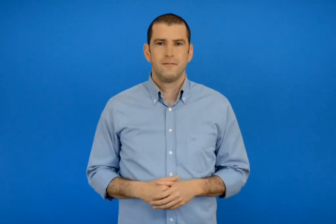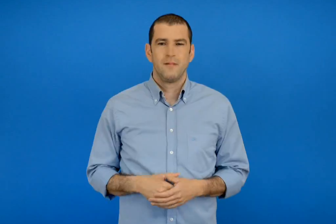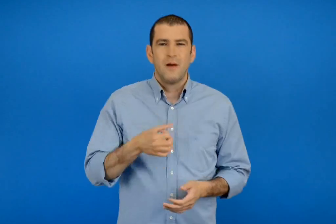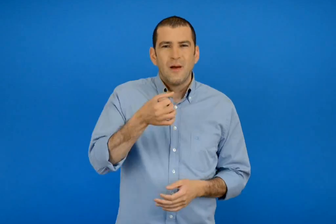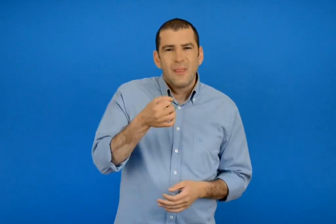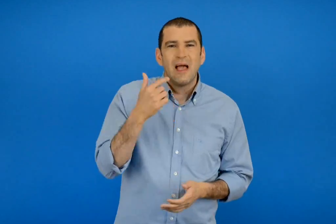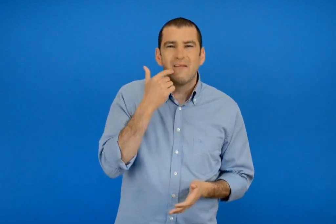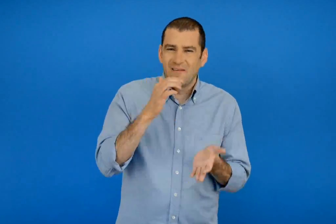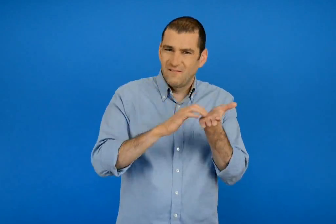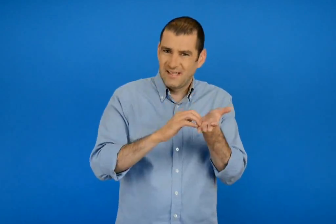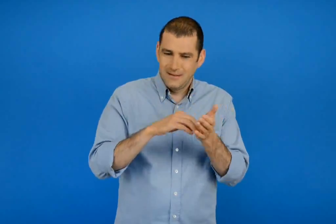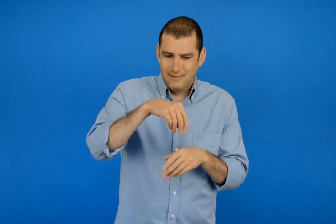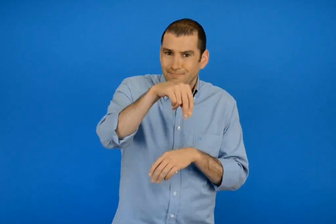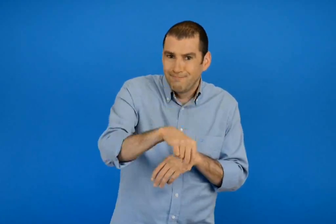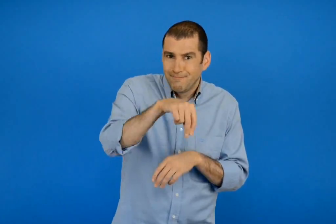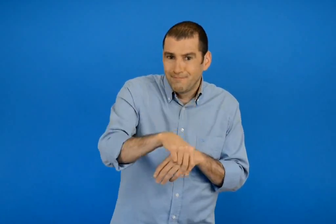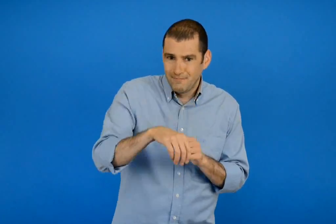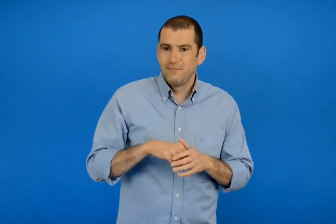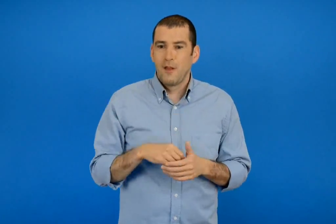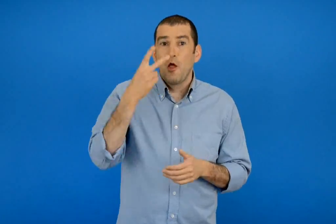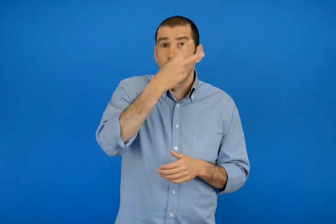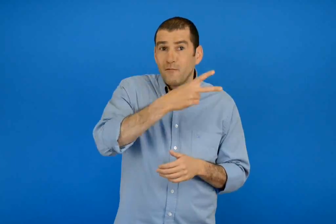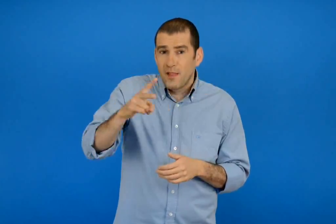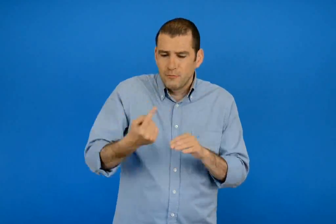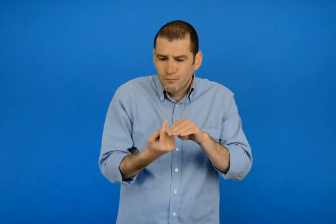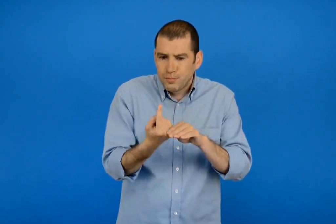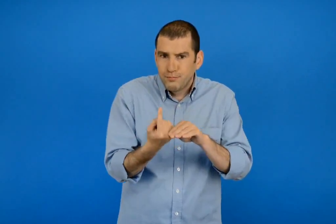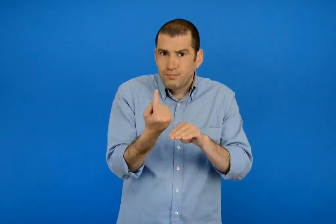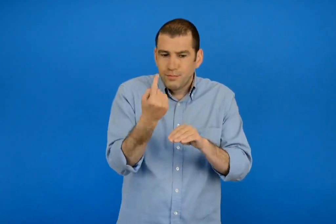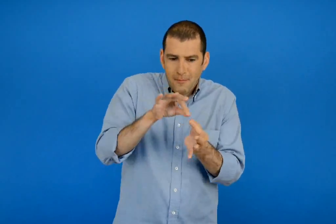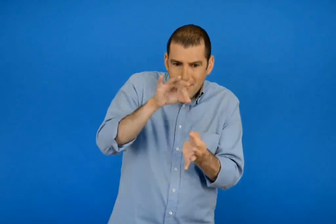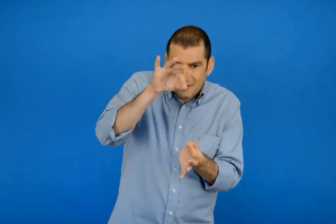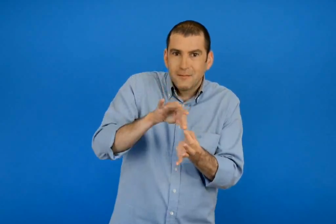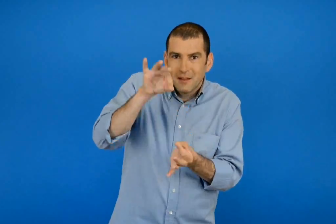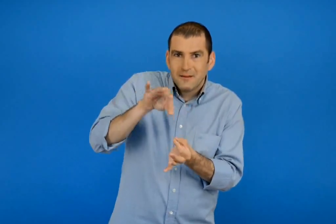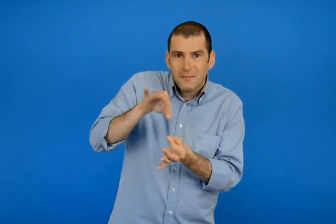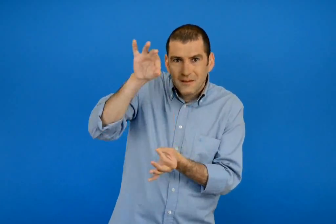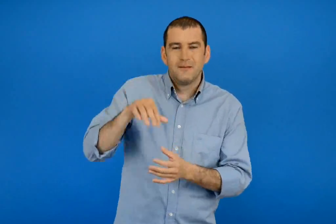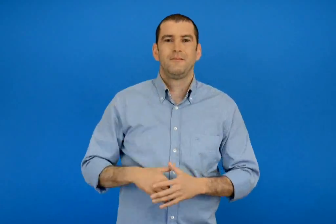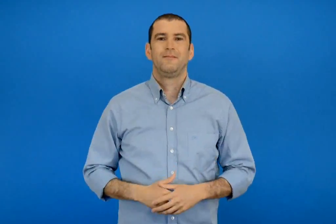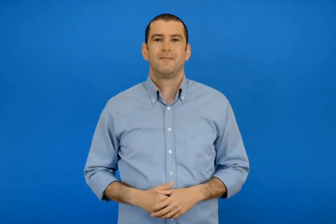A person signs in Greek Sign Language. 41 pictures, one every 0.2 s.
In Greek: φυτεύουμε φάκες και μετράμε το ύψος των φυτών μετα από δυο εβδομάδες
